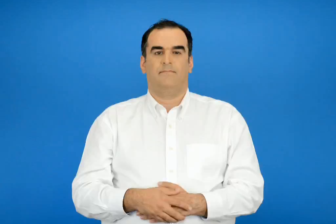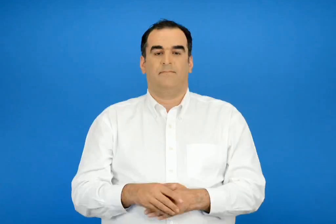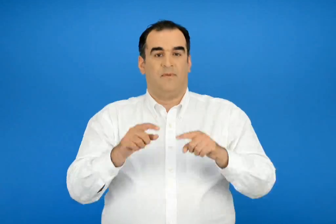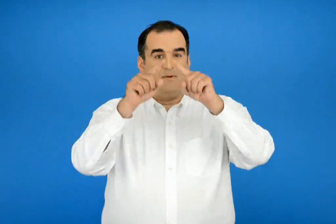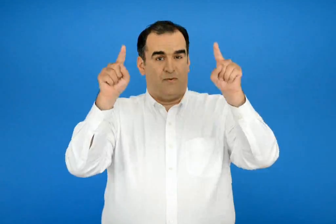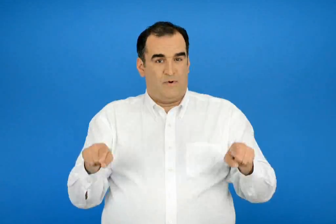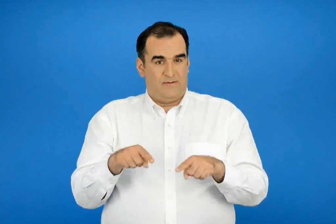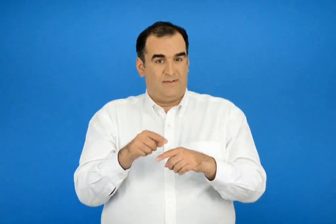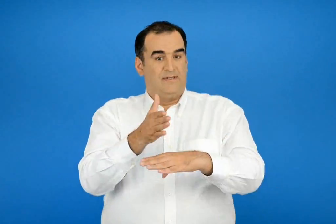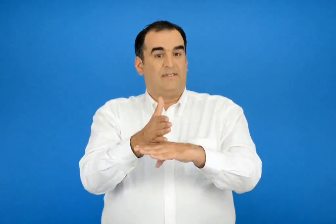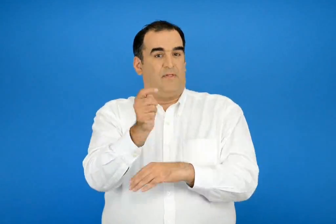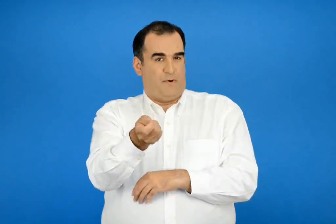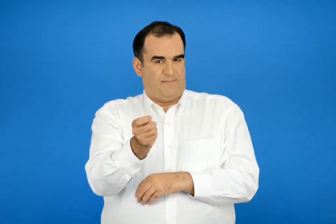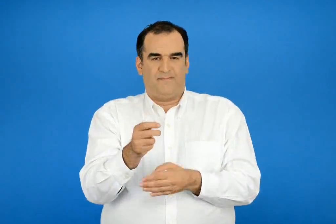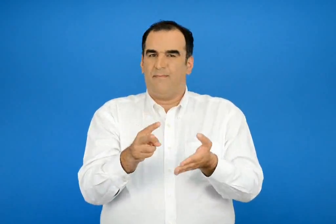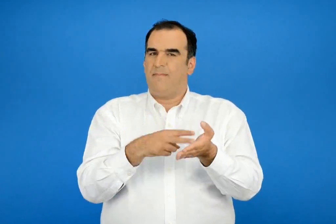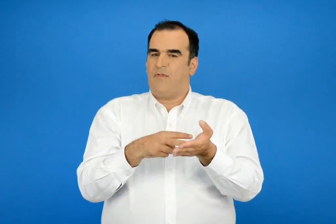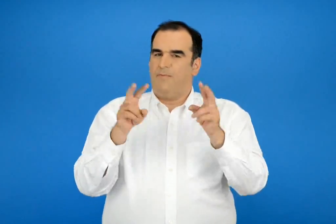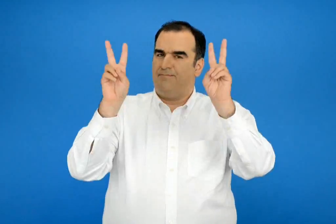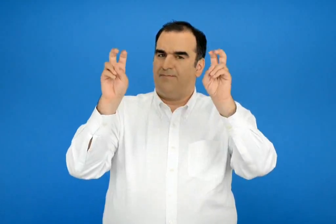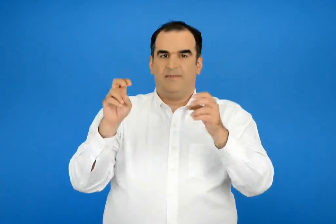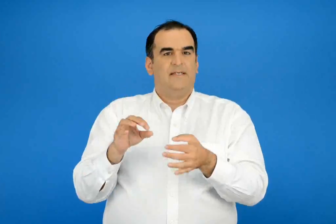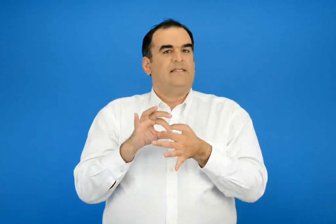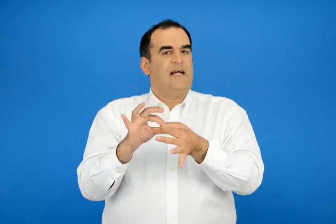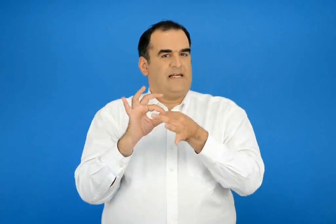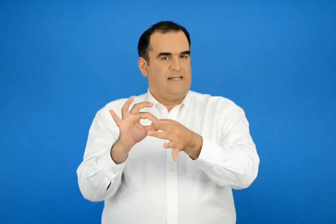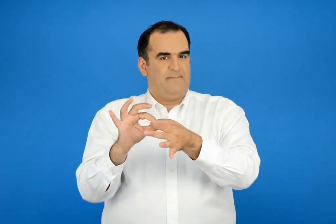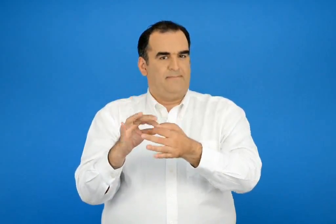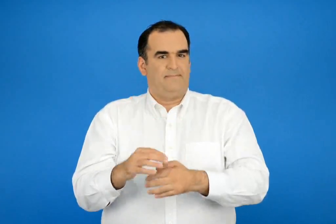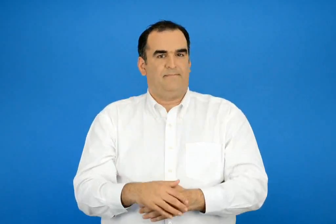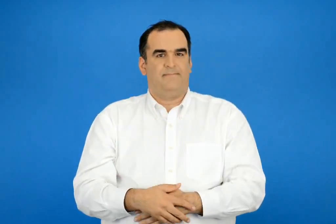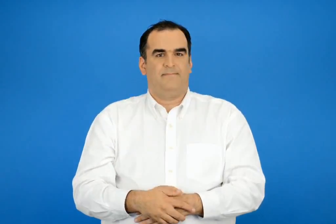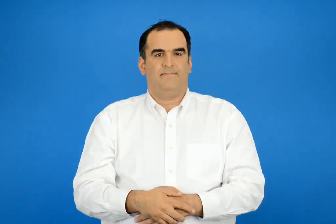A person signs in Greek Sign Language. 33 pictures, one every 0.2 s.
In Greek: κουπόνι συνδρομής για το περιοδικό συνεργασία
